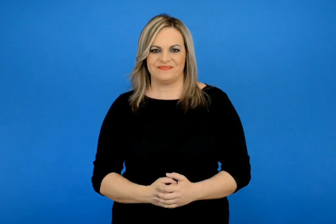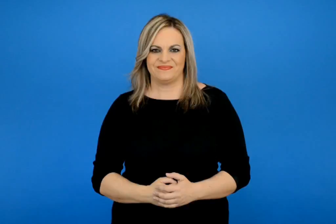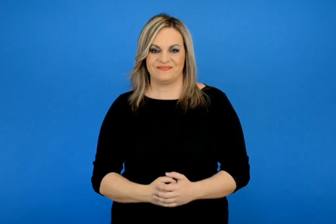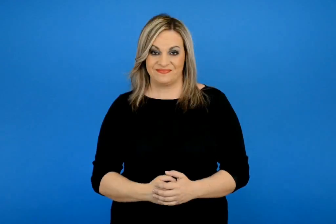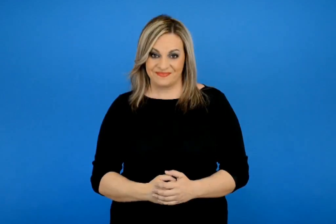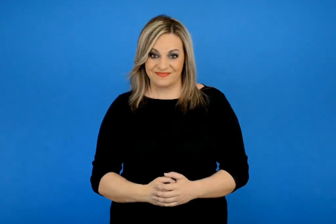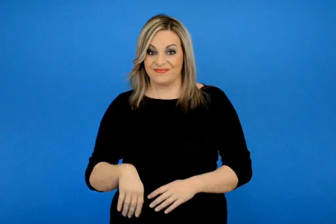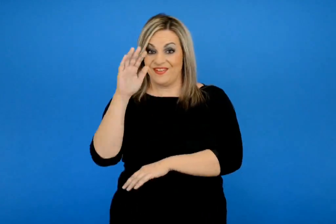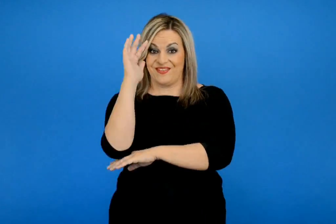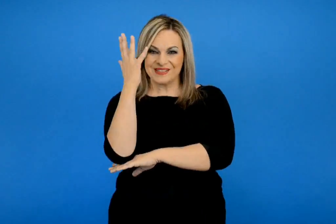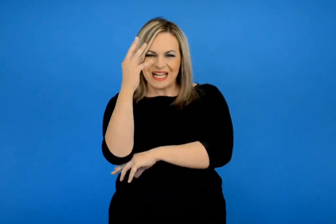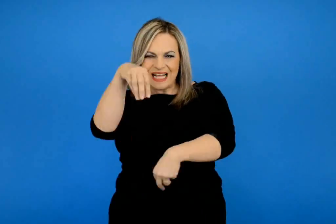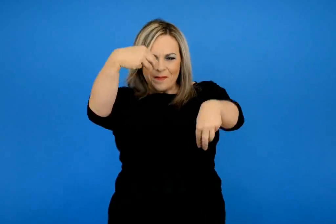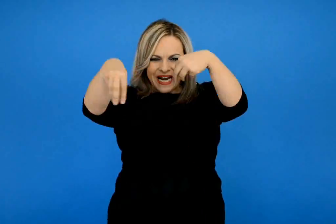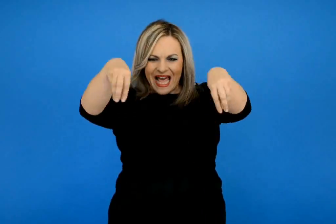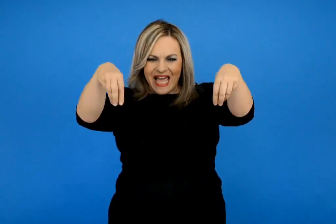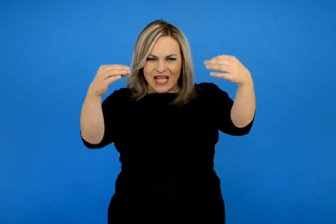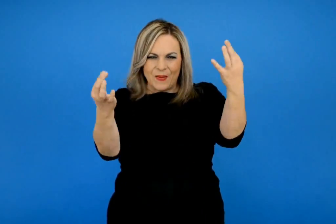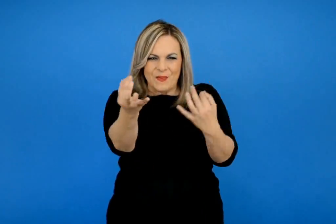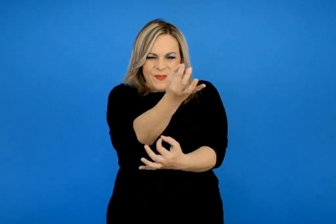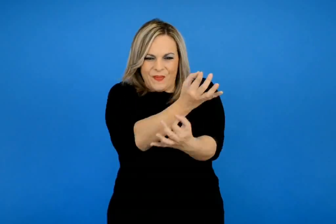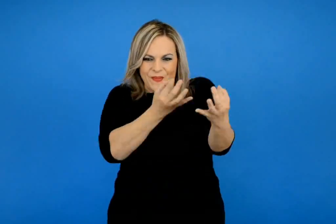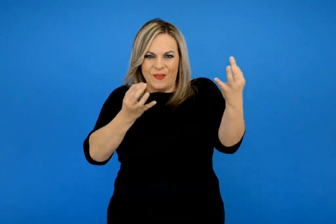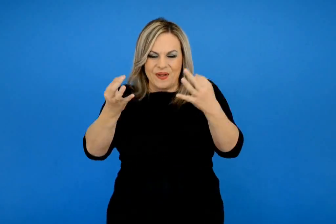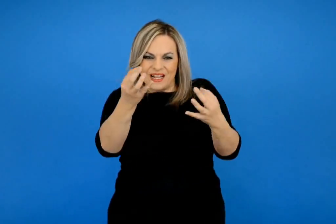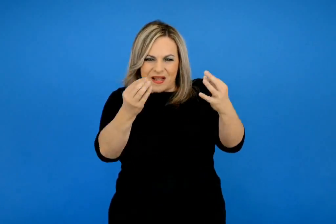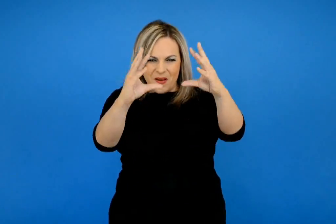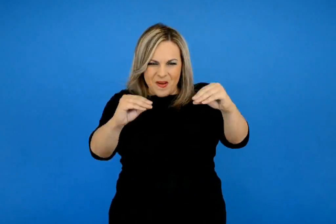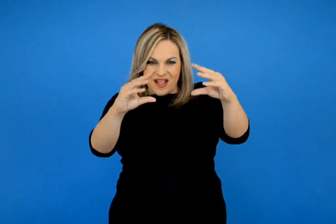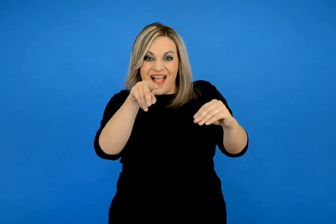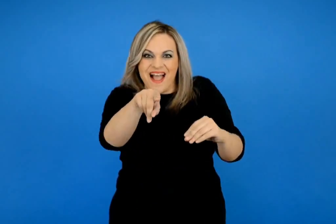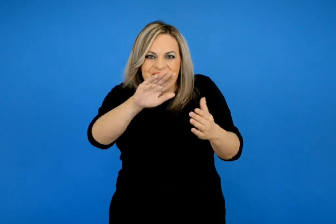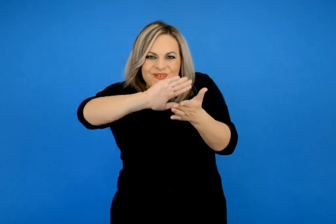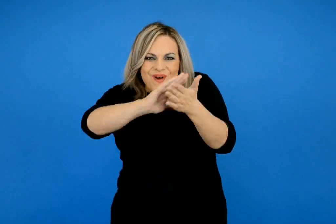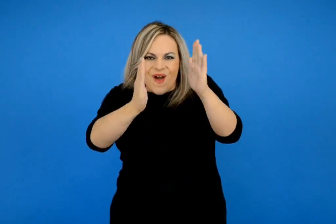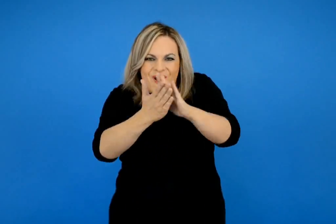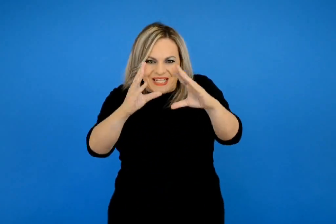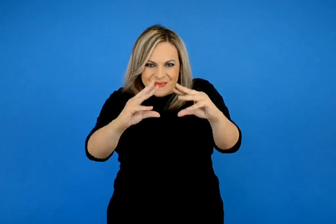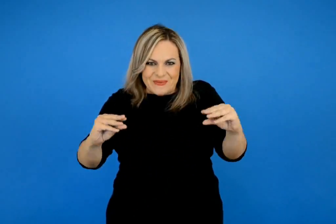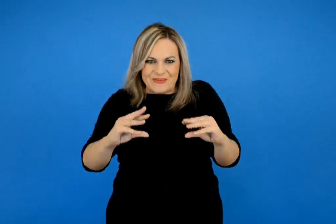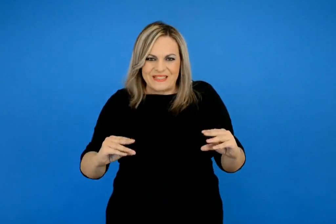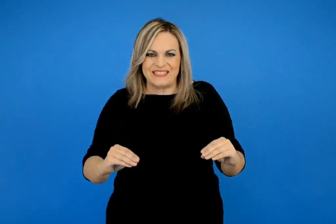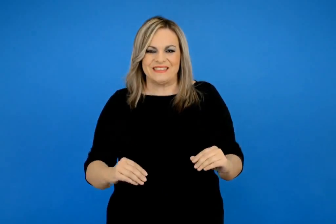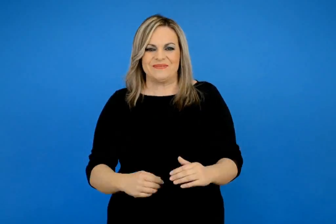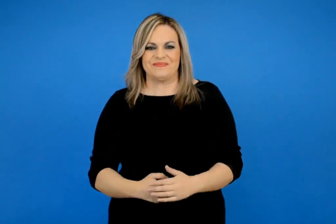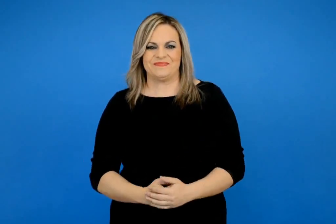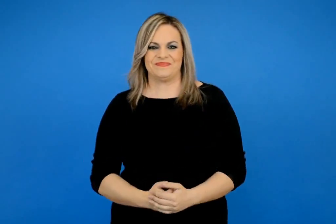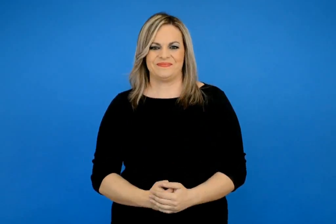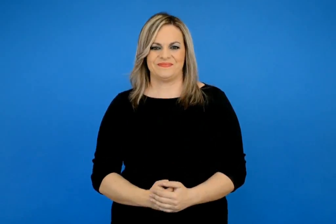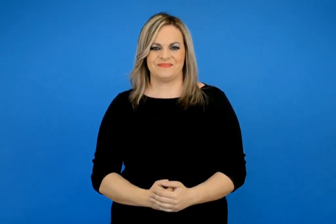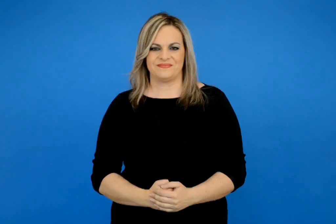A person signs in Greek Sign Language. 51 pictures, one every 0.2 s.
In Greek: καμπανούλες καμπανούλες κρεμαστές μικρές χαρούλες και μπαμπάκι αντί για χιόνια στα μικρά του δέντρου κλωνιά
